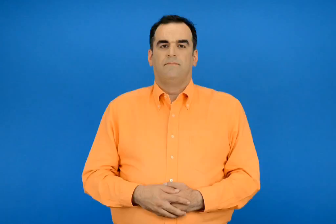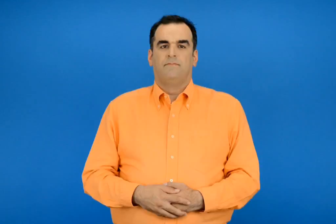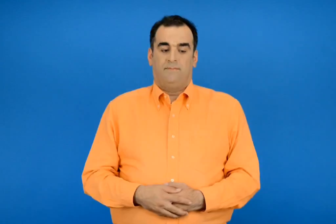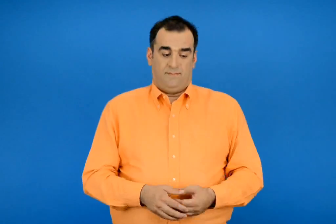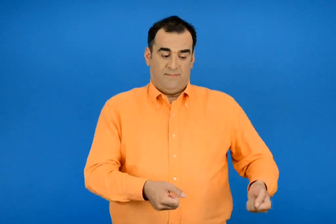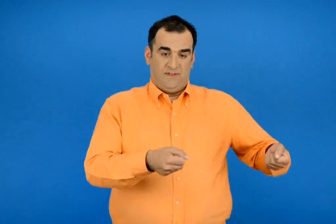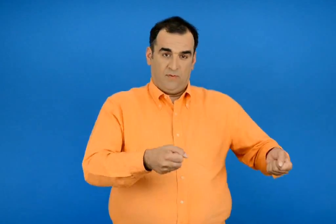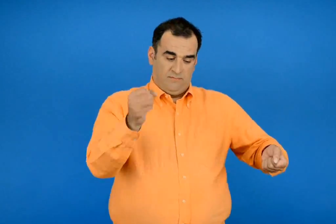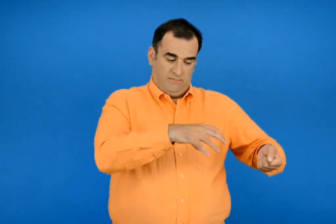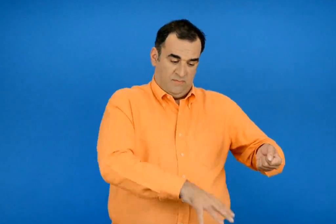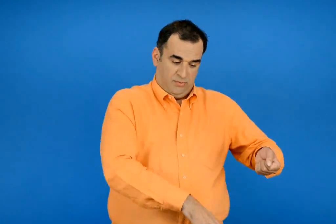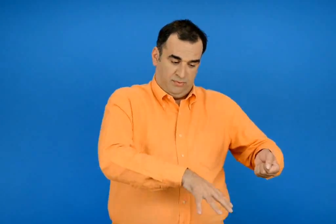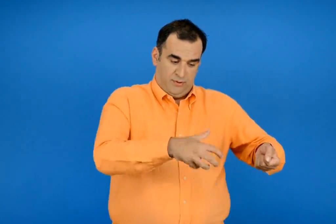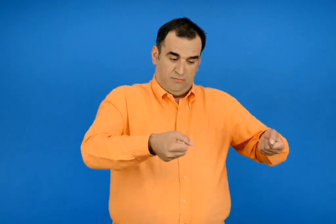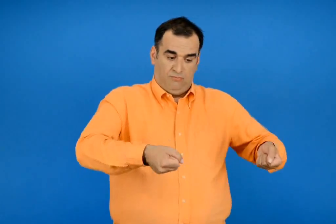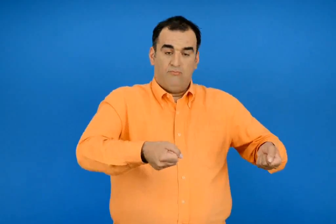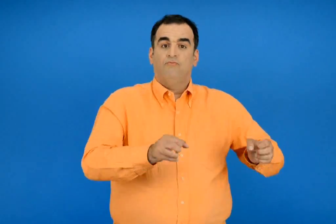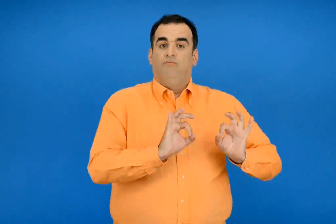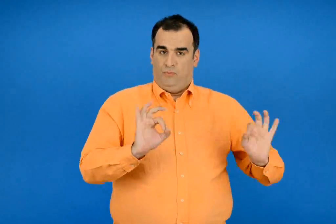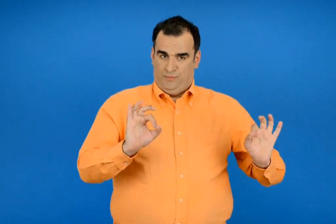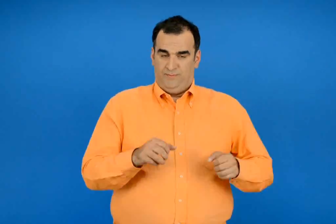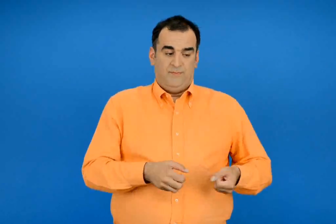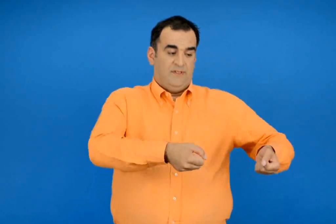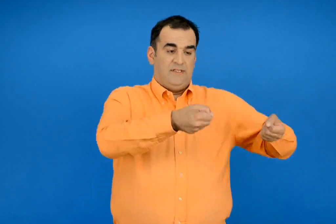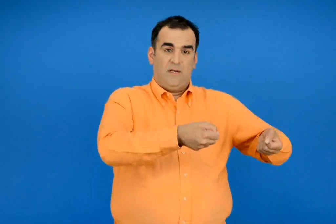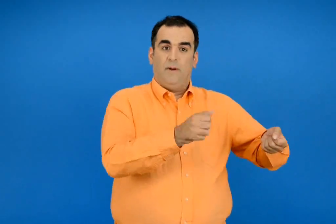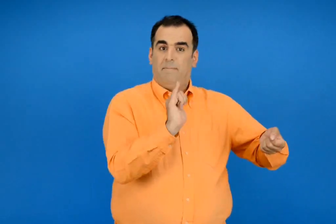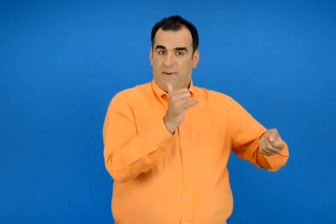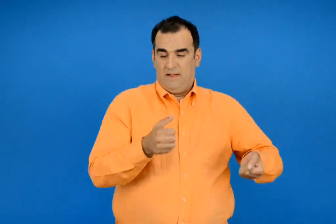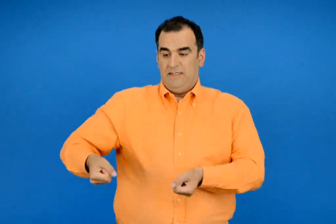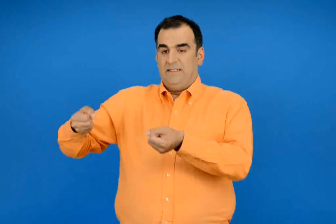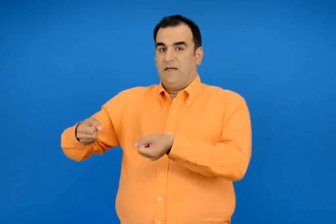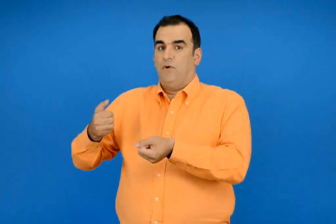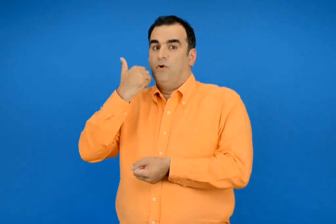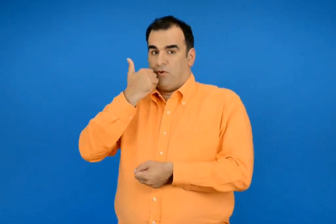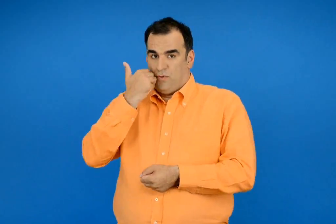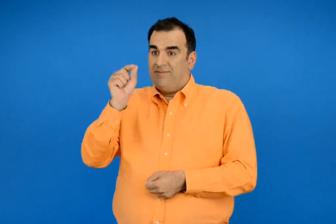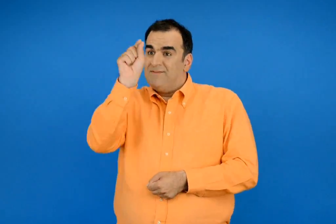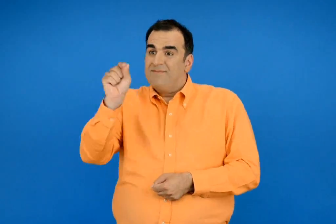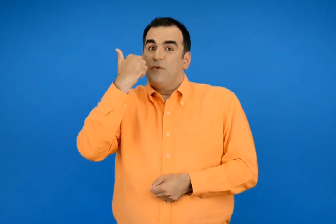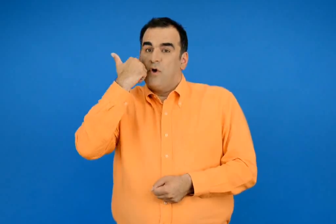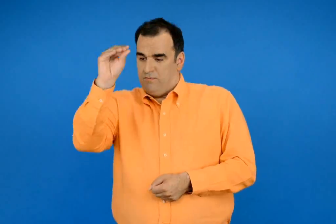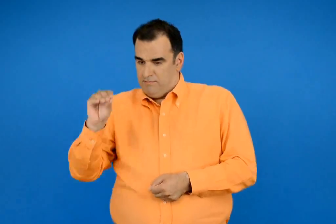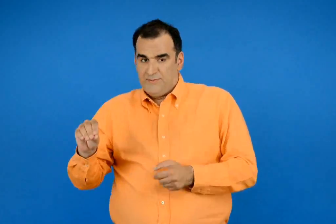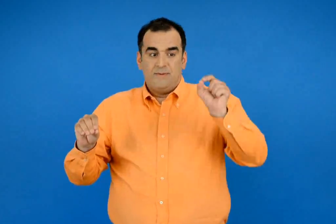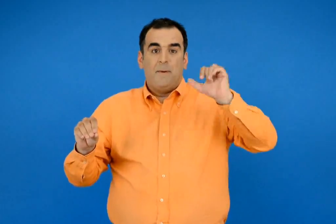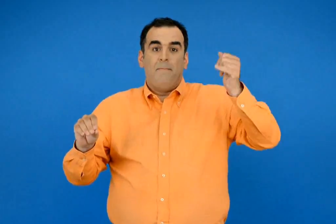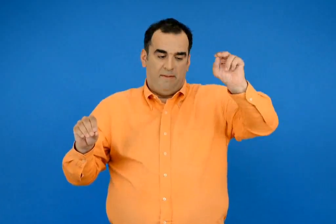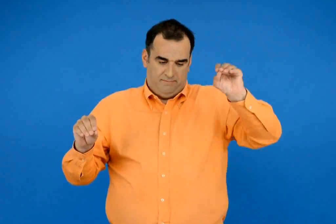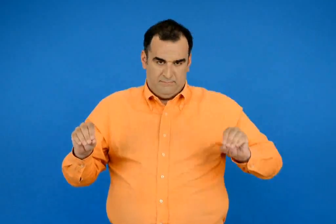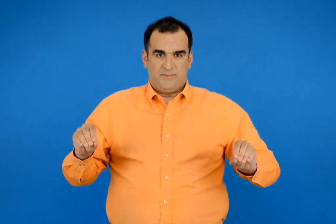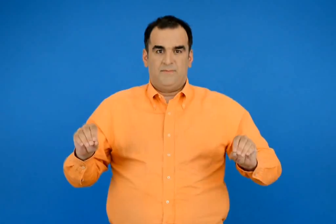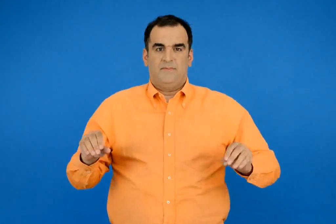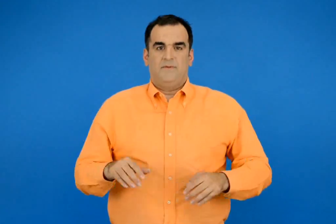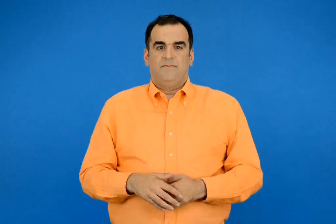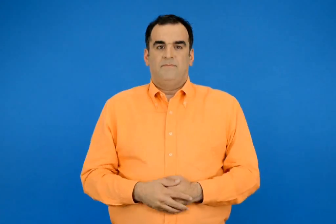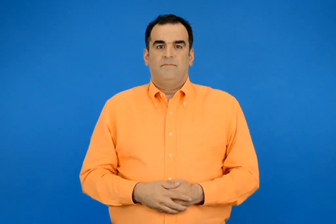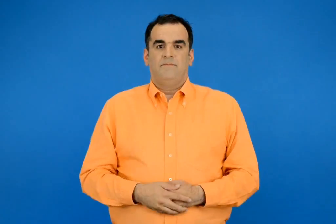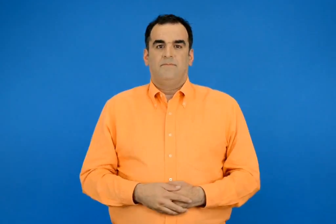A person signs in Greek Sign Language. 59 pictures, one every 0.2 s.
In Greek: βάζω όσα αντέχει η κάθε σακούλα κυκλώνω με κόκκινο όσα θα βάλω στην κόκκινη σακούλα και μπλε όσα θα βάλω στην μπλε σακούλα
